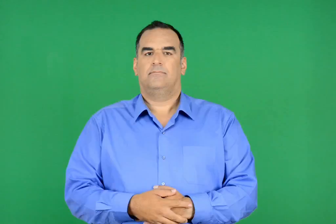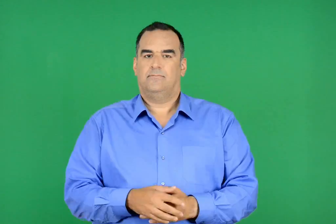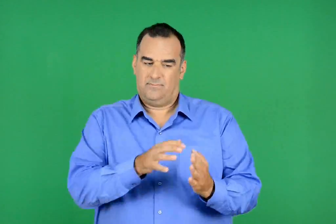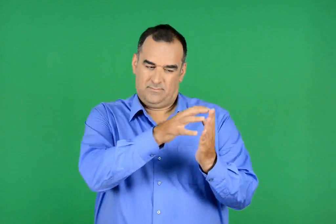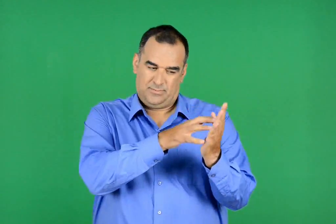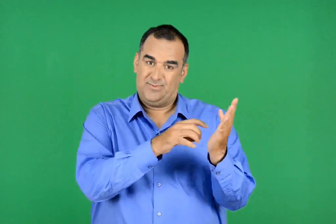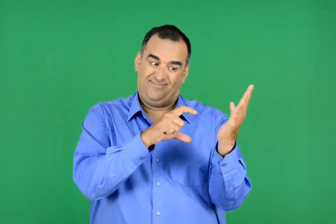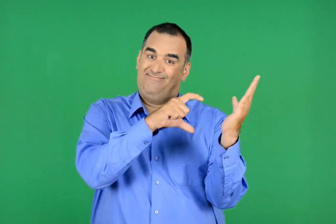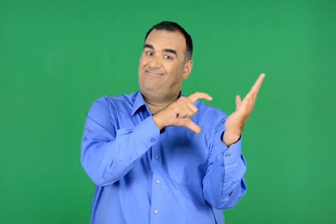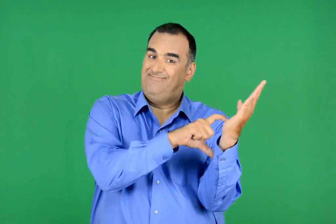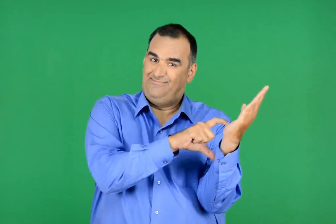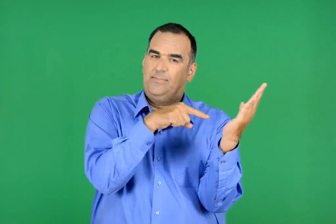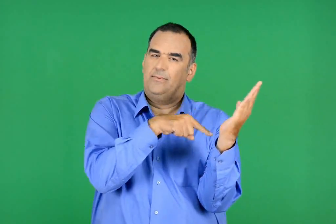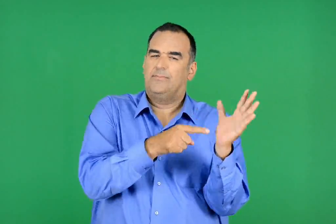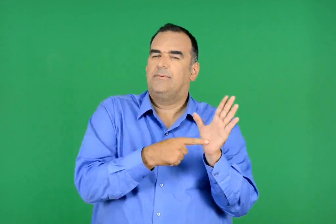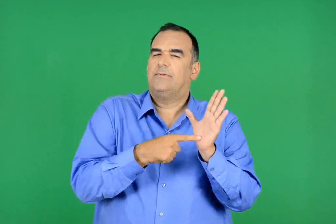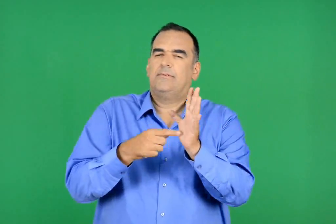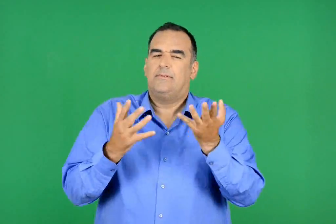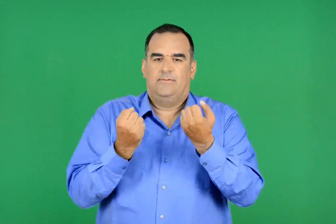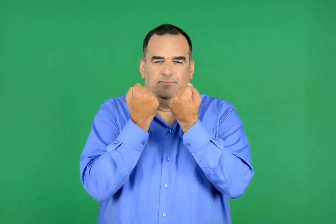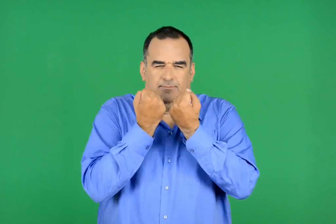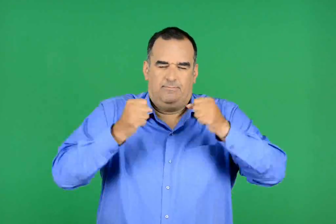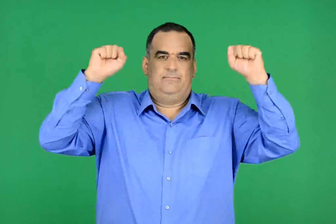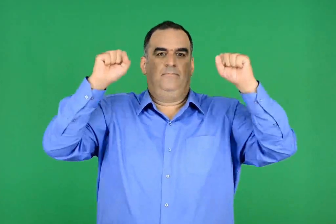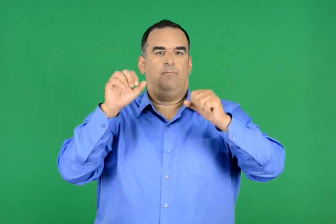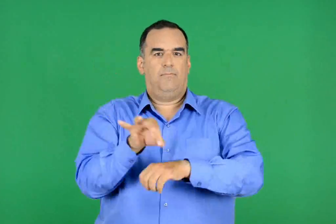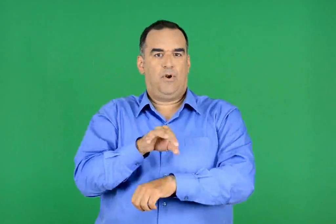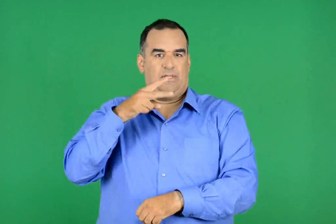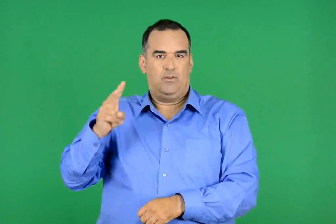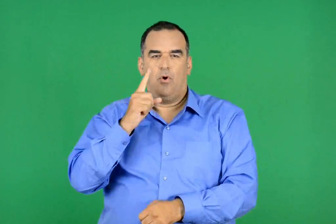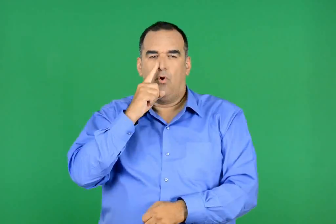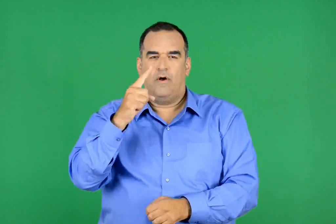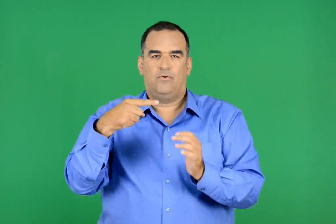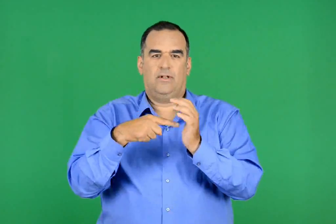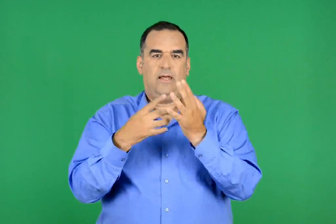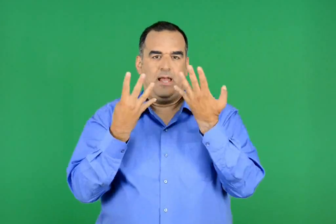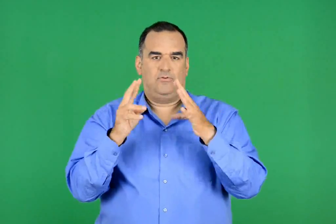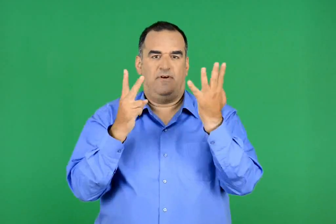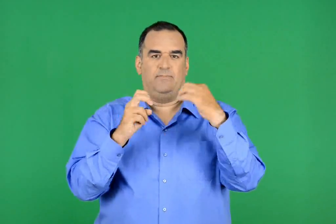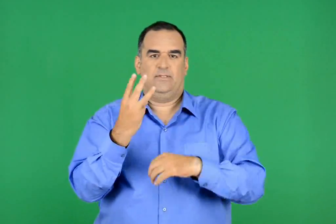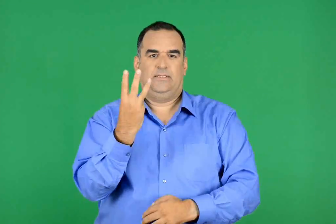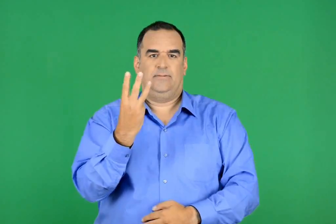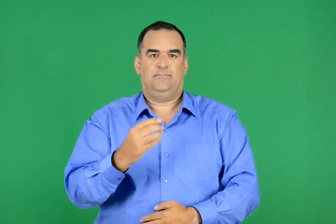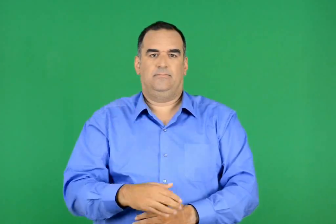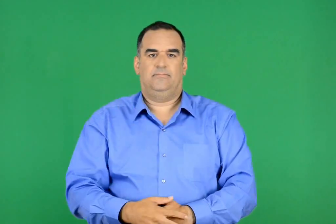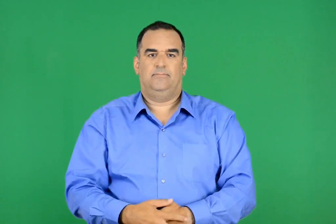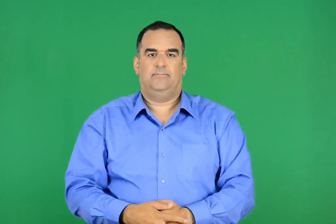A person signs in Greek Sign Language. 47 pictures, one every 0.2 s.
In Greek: το απόσπασμα που ακολουθεί , σχολιάζει την εξέγερση του πολυτεχνείου τον νοέμβριο του 1973
